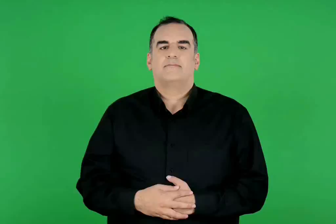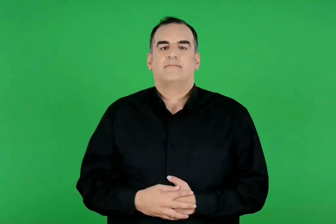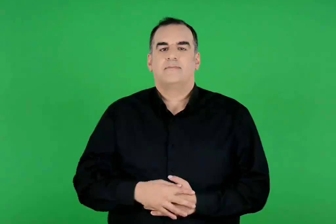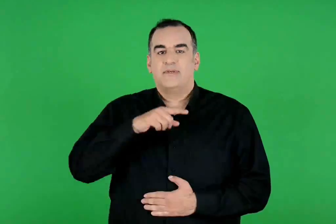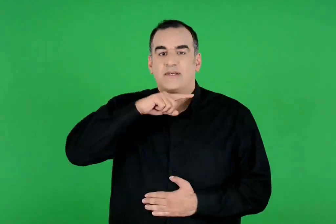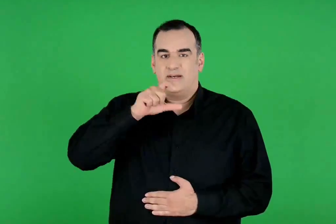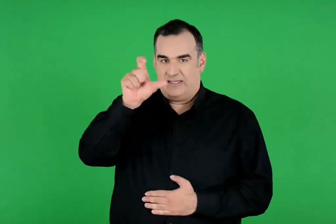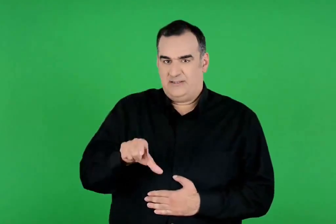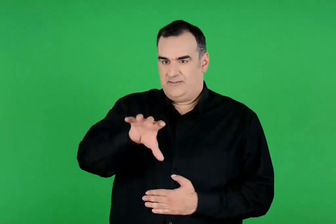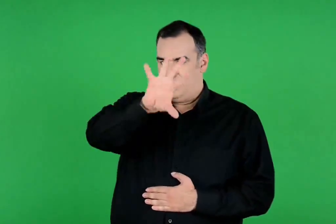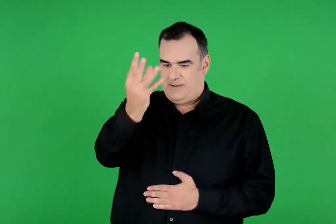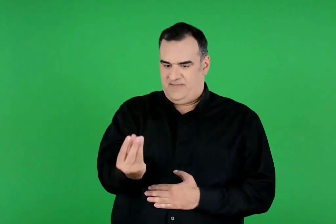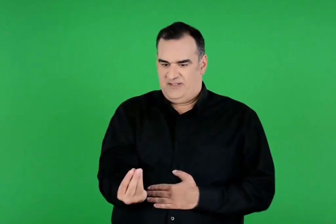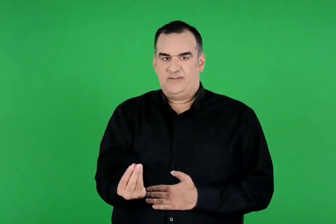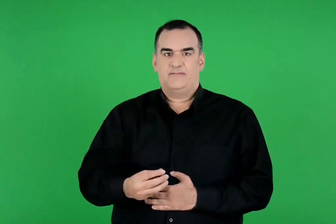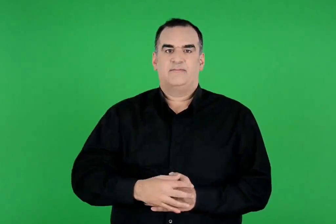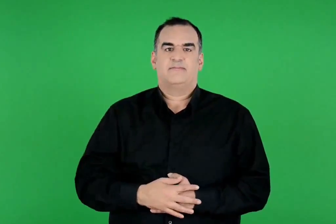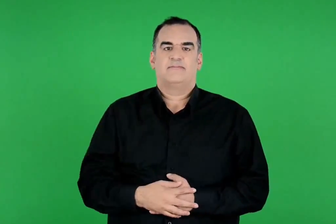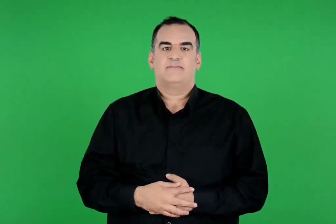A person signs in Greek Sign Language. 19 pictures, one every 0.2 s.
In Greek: η εμφάνιση του ηρακλή
